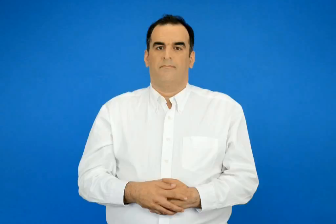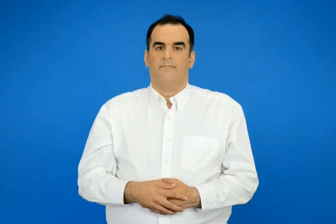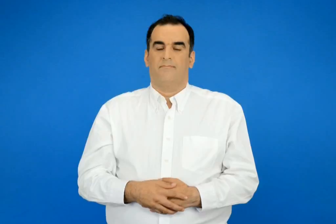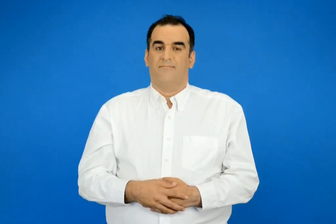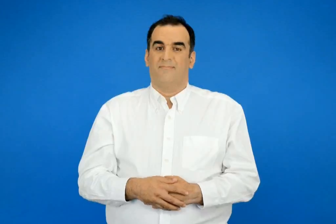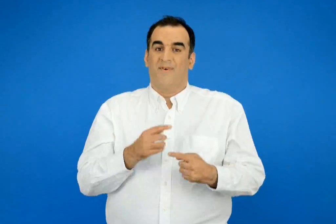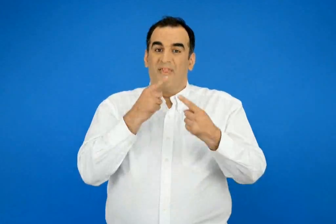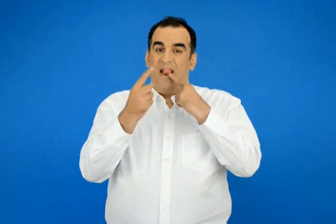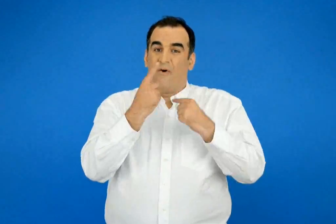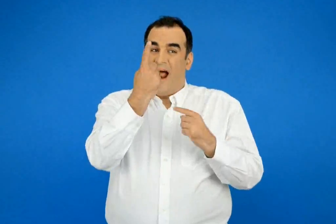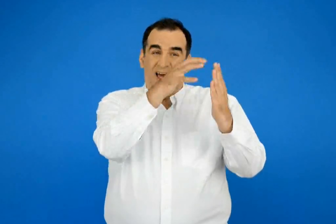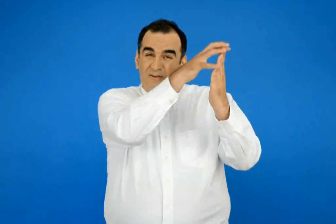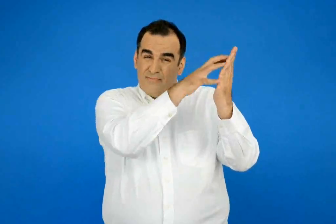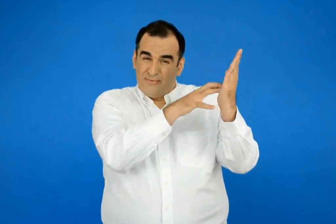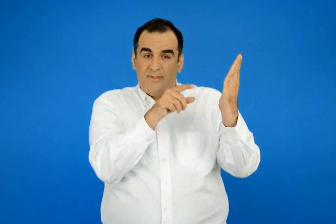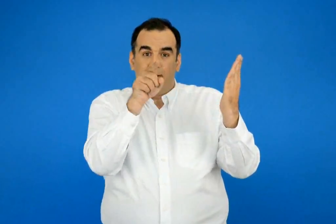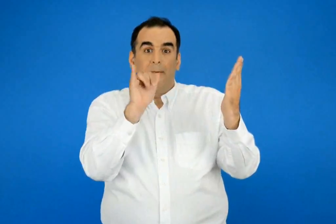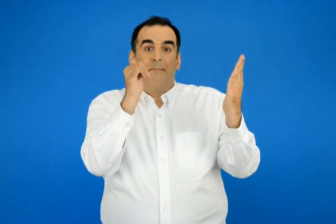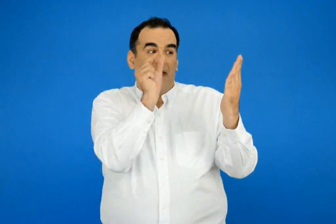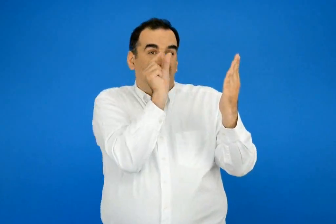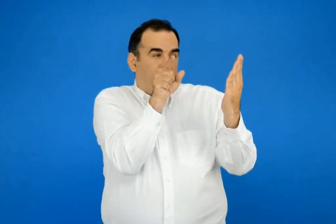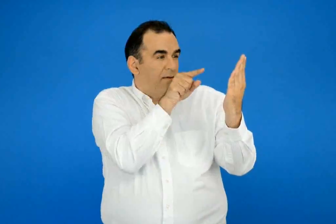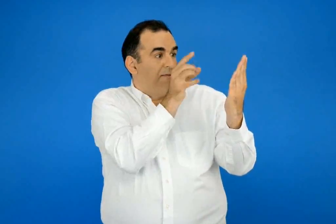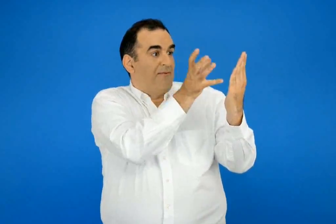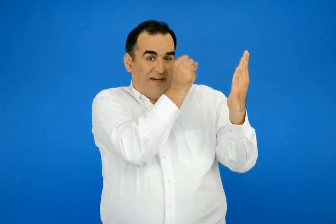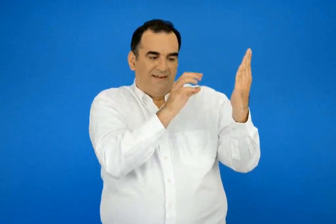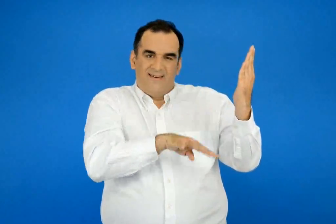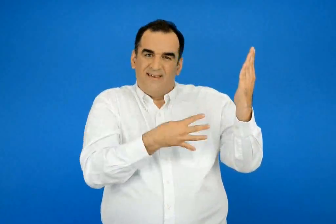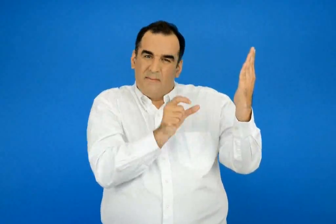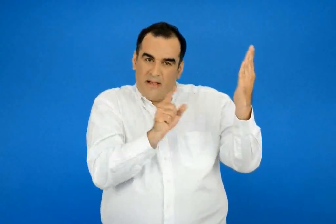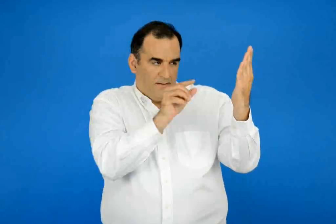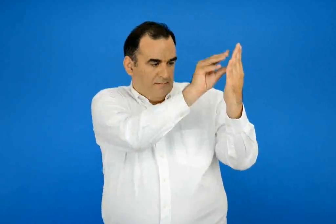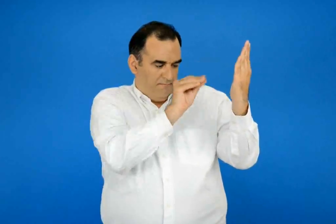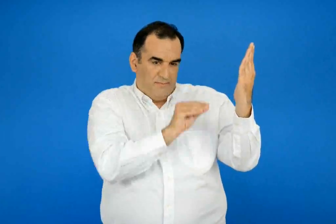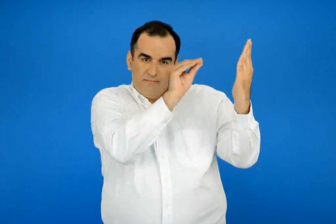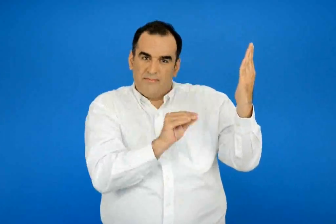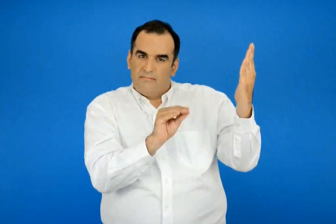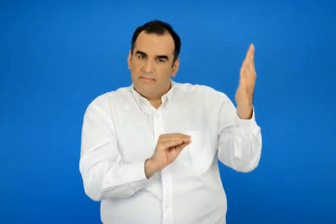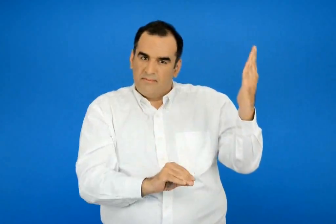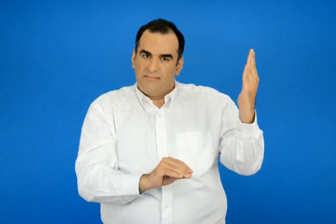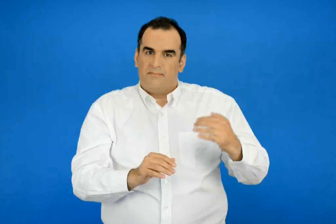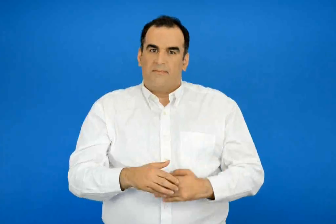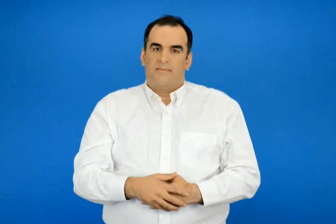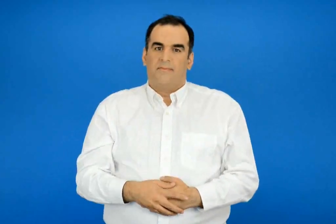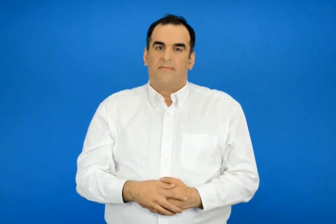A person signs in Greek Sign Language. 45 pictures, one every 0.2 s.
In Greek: βρες τις λέξεις με τα μπλε γράμματα στο διάλογο 1 και συμπλήρωσε τον παρακάτω πίνακα
